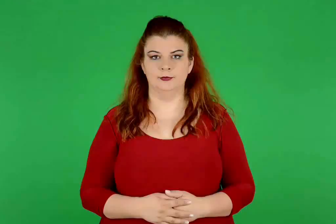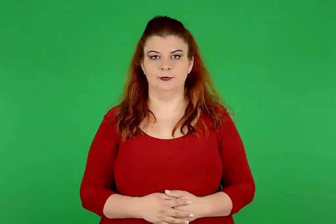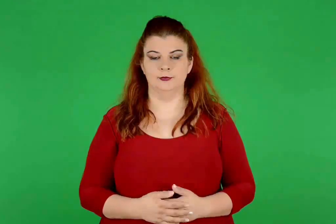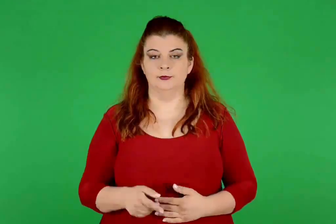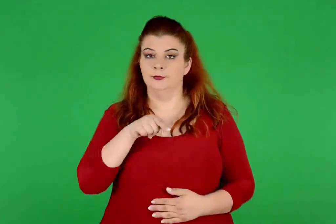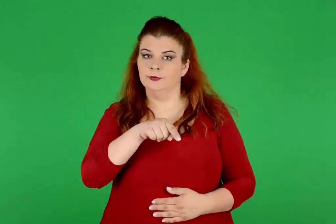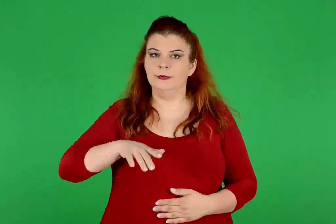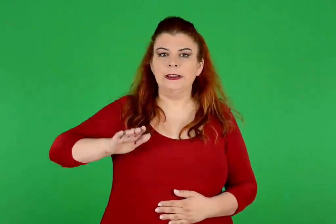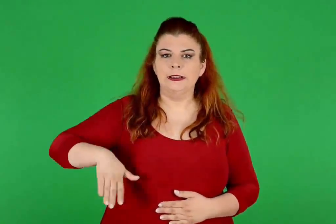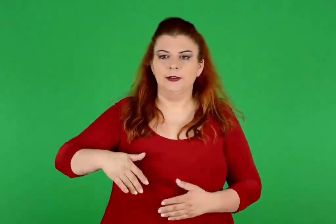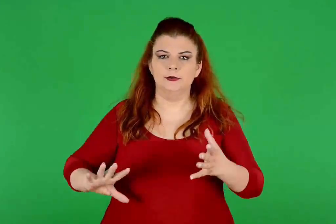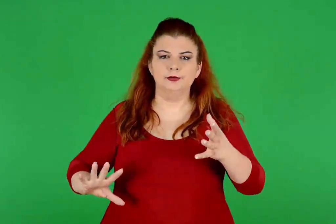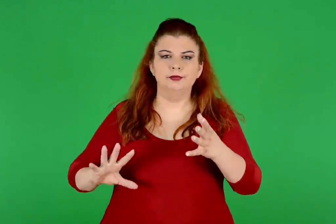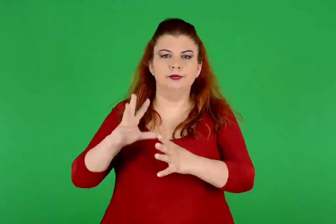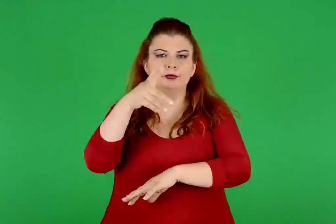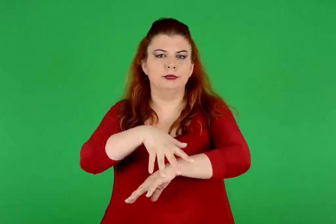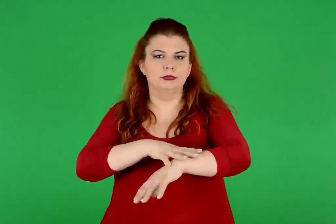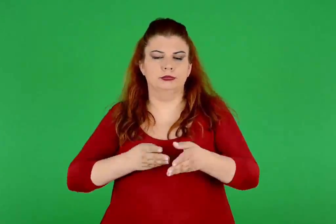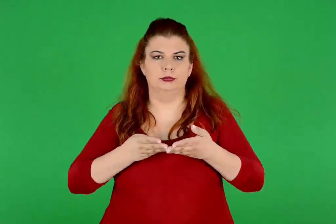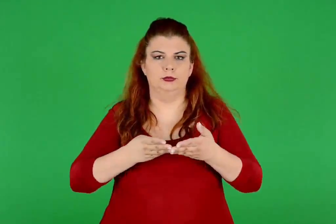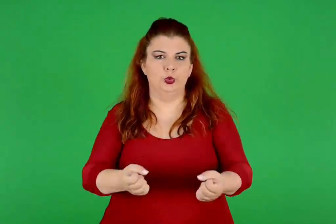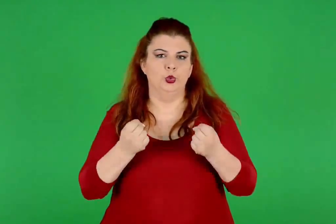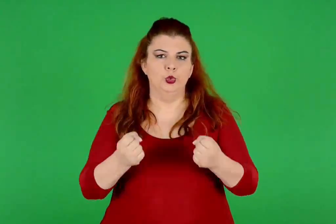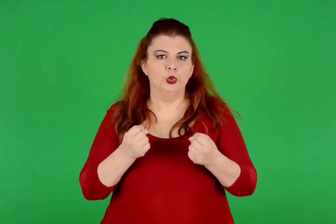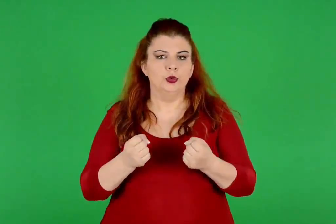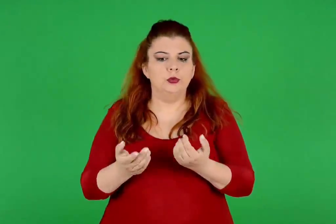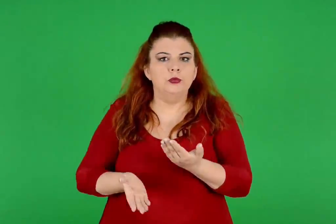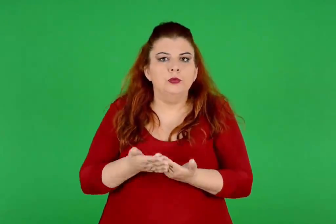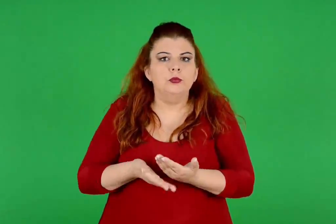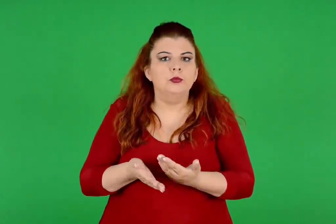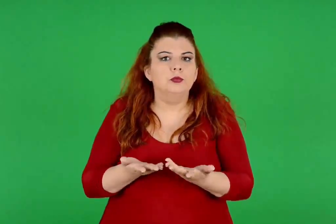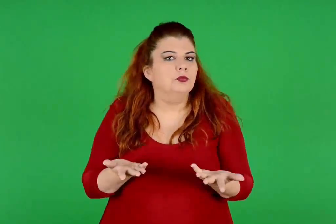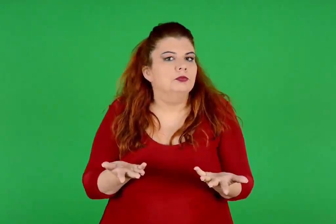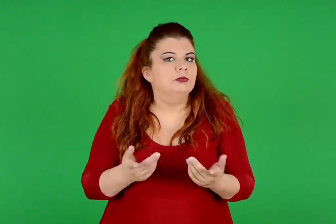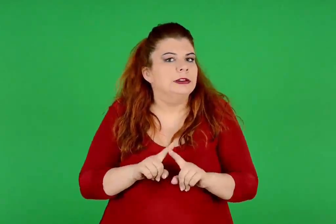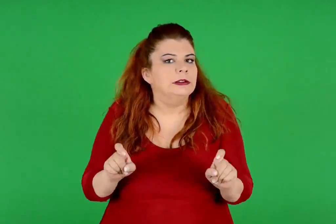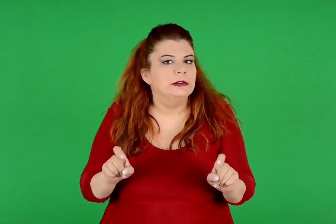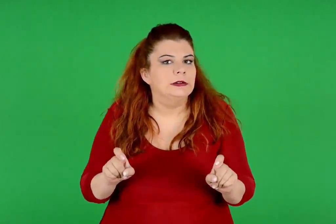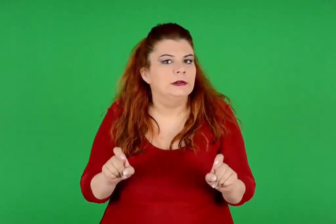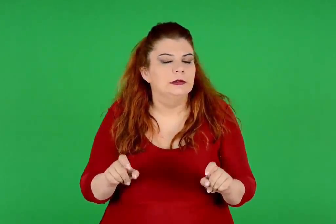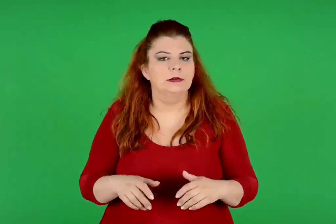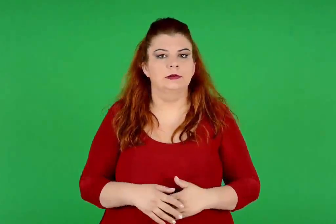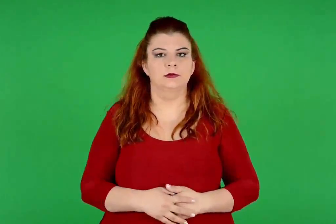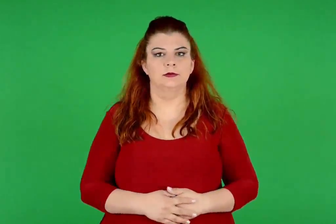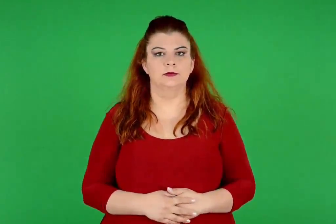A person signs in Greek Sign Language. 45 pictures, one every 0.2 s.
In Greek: τι βοήθησε την κρήτη να γίνει μεγάλη ναυτική δύναμη ;
